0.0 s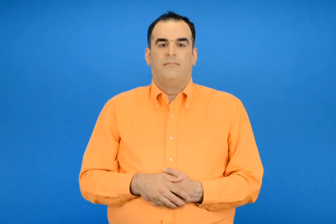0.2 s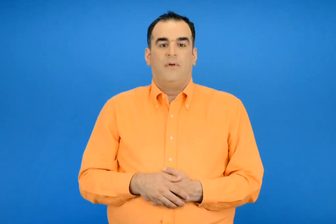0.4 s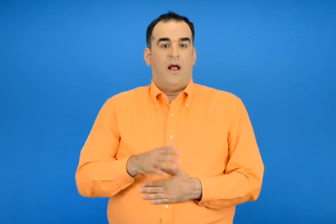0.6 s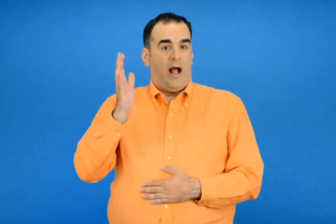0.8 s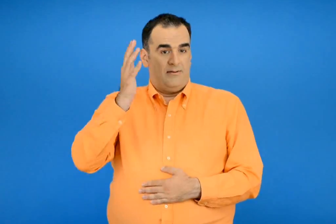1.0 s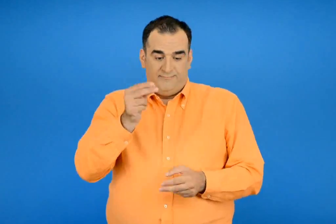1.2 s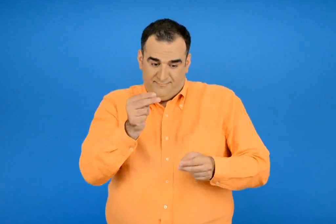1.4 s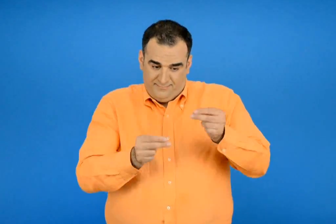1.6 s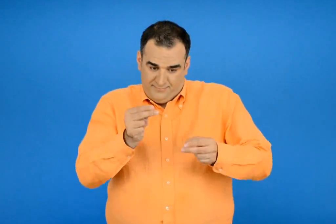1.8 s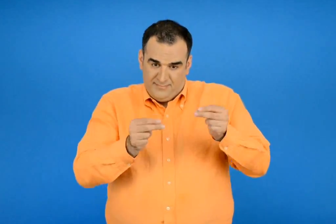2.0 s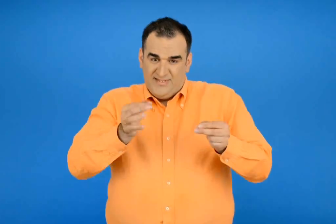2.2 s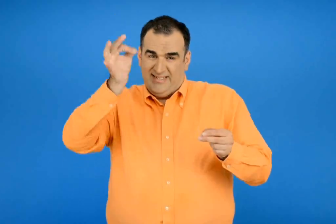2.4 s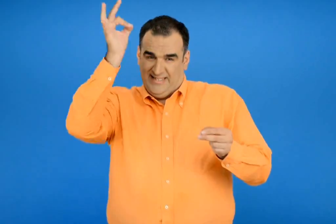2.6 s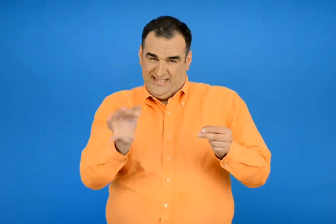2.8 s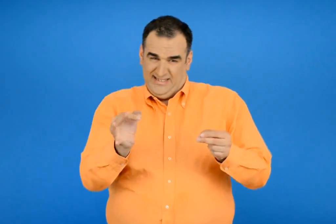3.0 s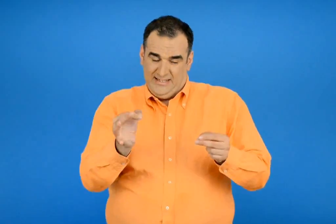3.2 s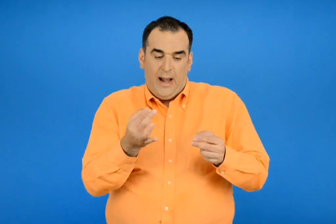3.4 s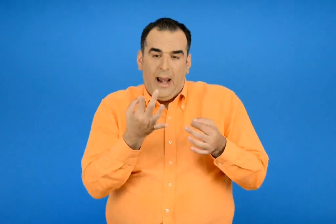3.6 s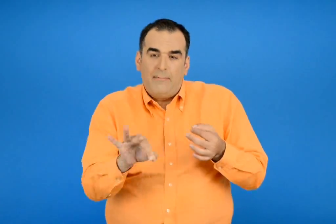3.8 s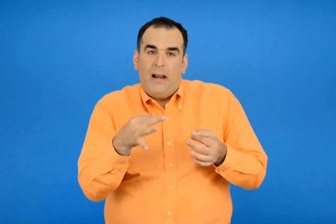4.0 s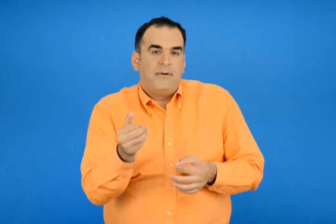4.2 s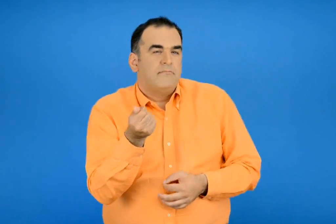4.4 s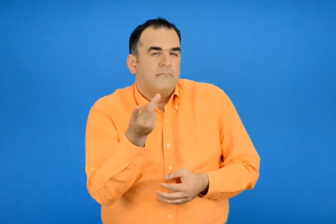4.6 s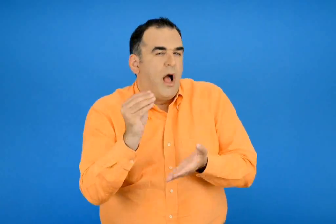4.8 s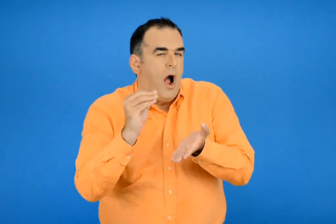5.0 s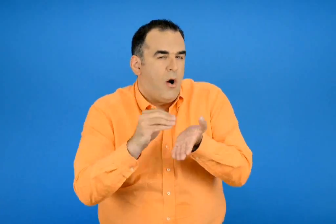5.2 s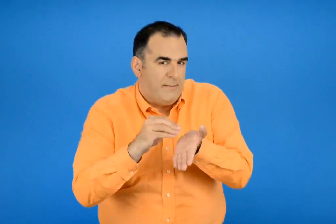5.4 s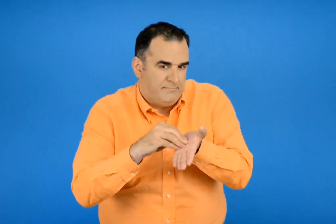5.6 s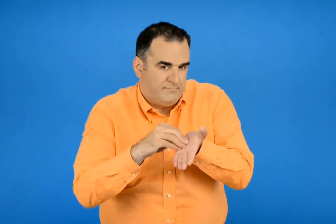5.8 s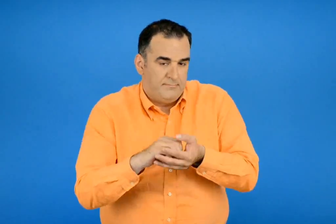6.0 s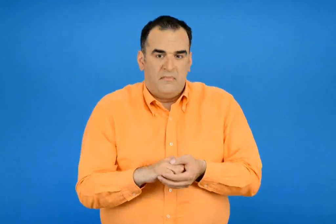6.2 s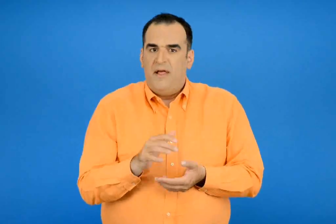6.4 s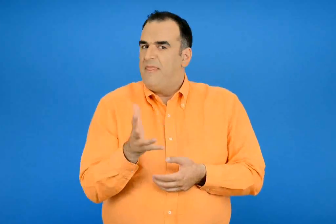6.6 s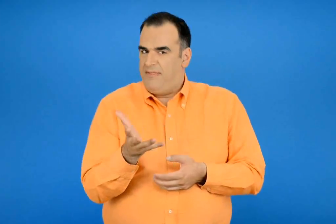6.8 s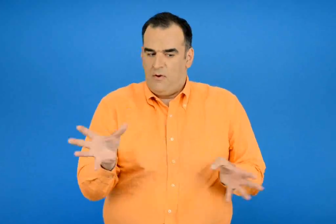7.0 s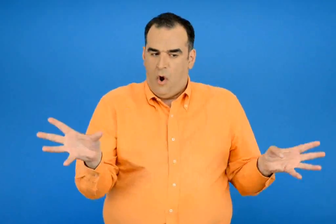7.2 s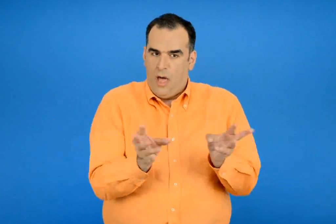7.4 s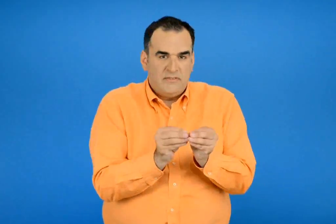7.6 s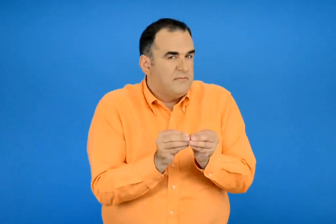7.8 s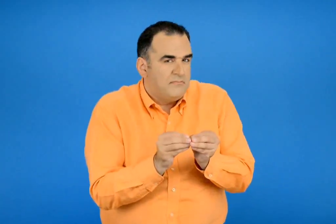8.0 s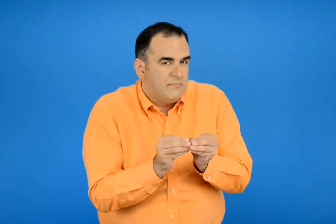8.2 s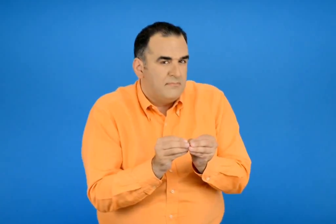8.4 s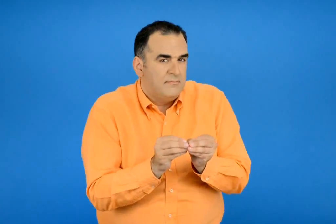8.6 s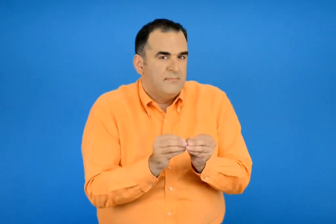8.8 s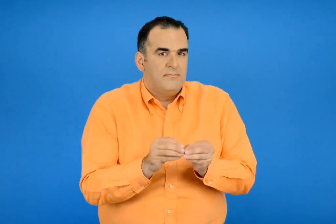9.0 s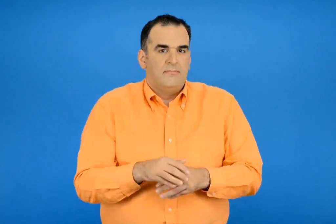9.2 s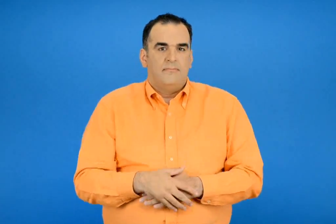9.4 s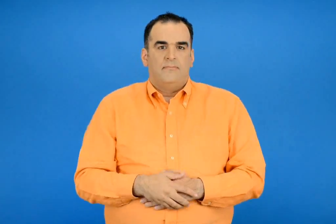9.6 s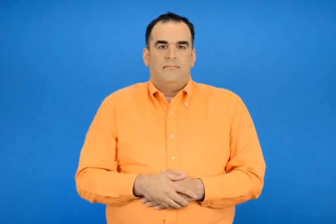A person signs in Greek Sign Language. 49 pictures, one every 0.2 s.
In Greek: αν θέλουμε να υπολογίσουμε ακριβώς μας λείπουν ακόμη δηλαδή συνολικά
